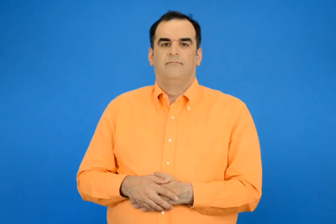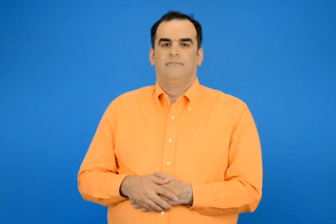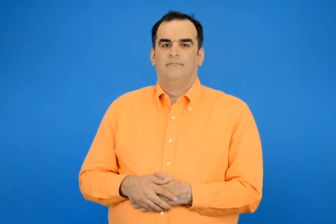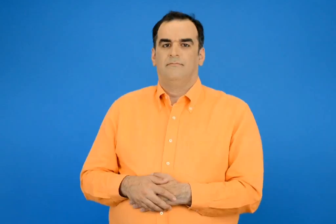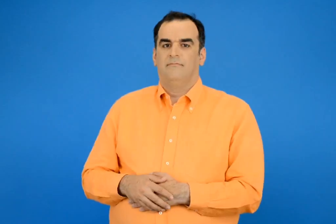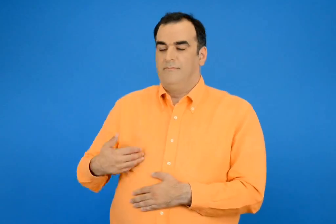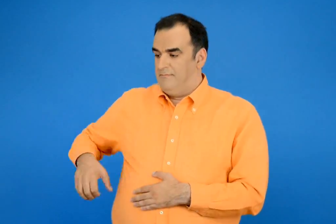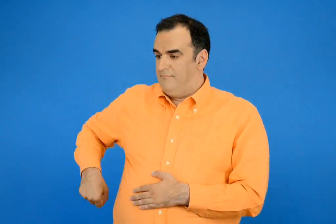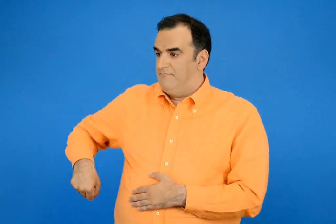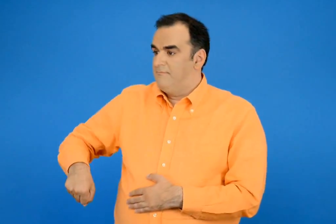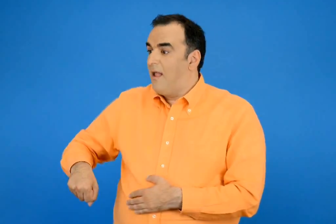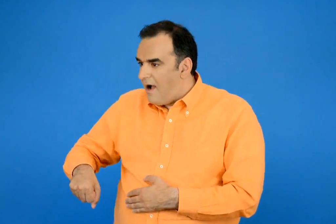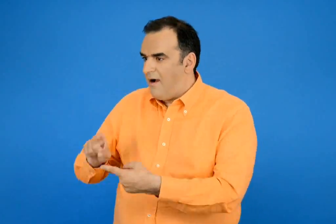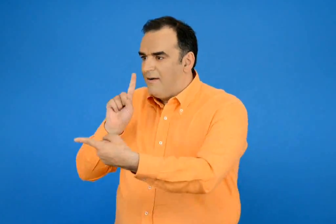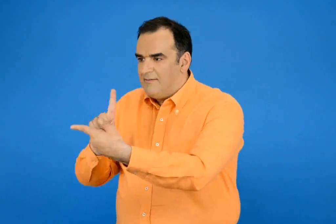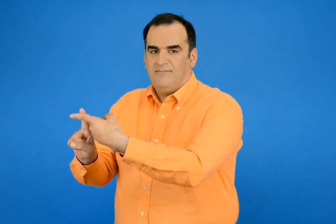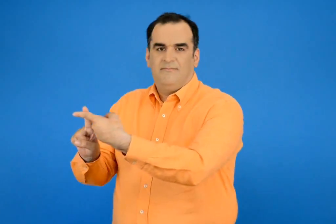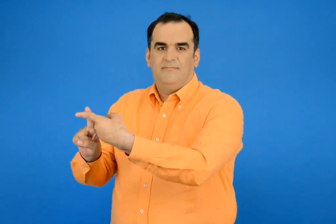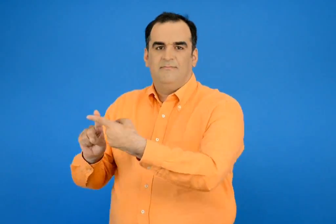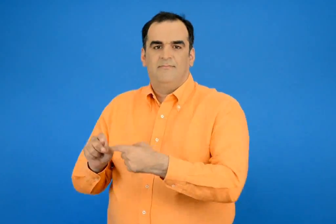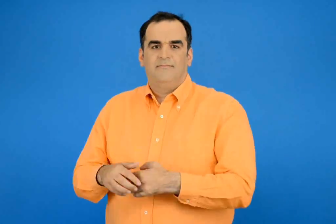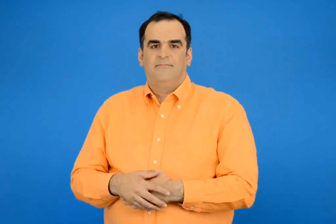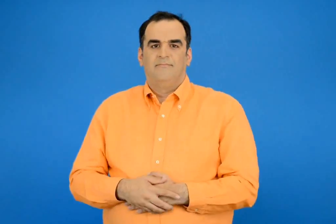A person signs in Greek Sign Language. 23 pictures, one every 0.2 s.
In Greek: ήρθαμε να σε δούμε
